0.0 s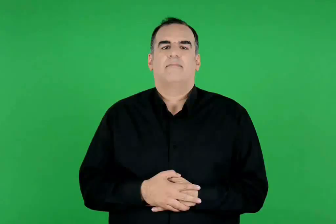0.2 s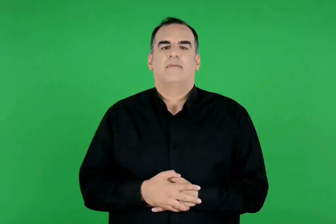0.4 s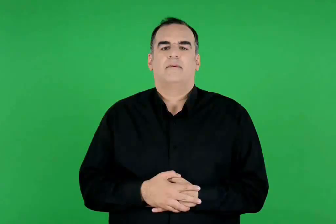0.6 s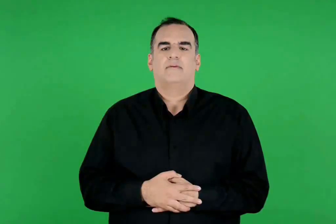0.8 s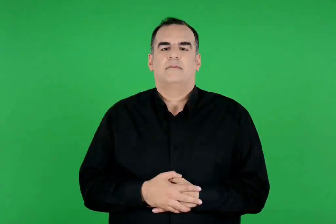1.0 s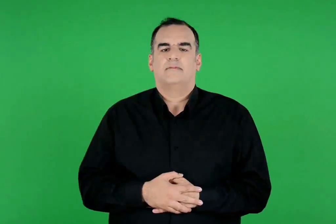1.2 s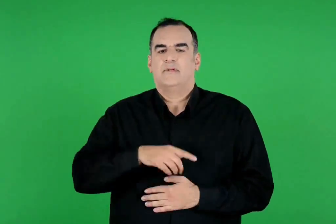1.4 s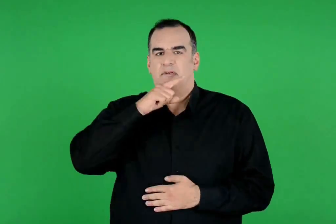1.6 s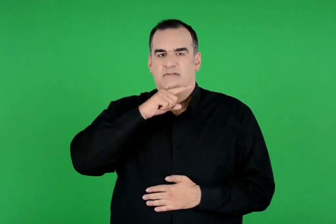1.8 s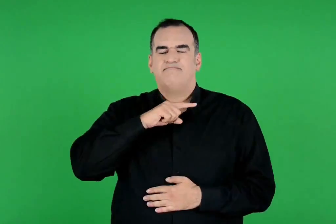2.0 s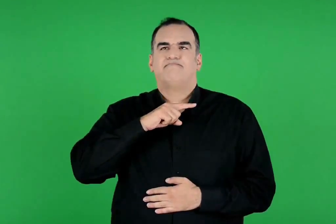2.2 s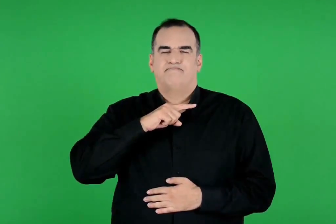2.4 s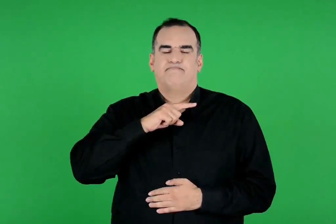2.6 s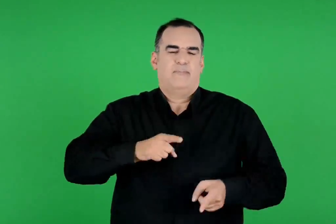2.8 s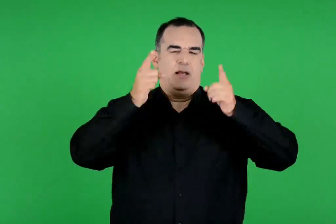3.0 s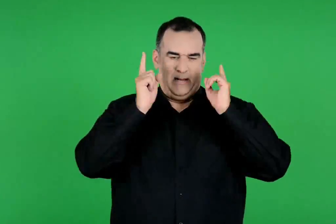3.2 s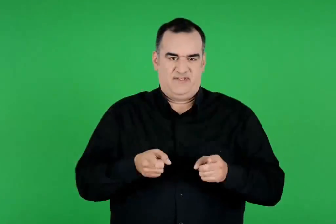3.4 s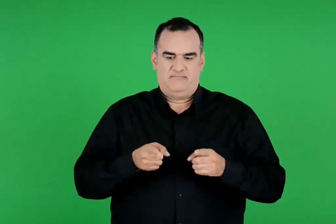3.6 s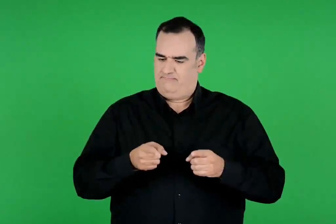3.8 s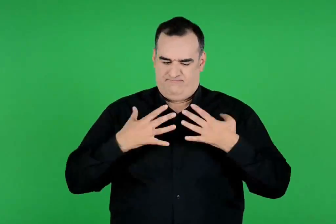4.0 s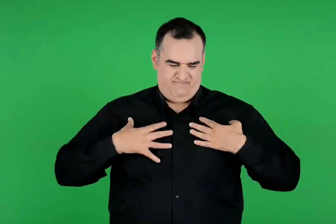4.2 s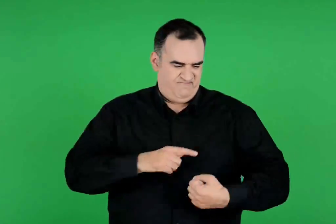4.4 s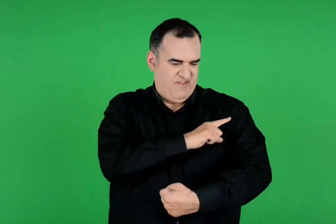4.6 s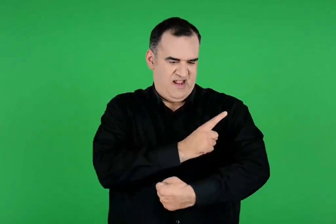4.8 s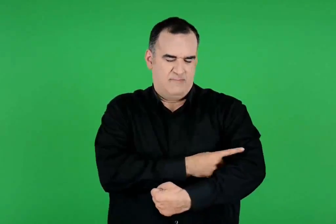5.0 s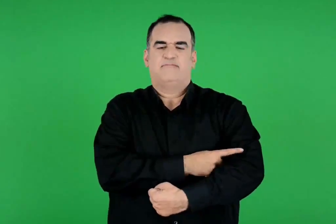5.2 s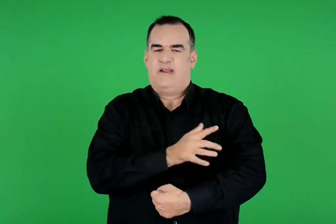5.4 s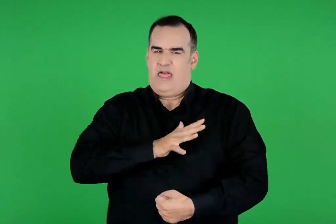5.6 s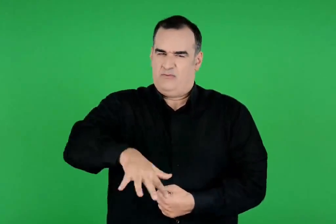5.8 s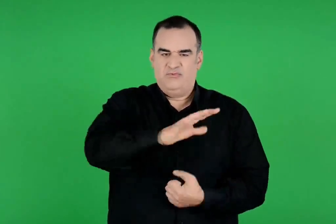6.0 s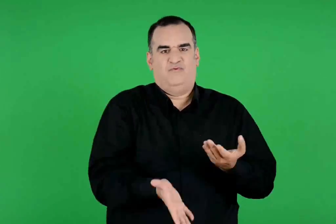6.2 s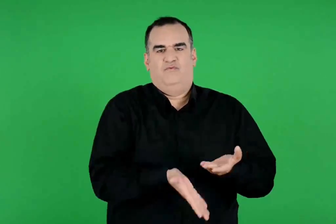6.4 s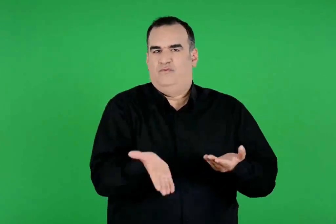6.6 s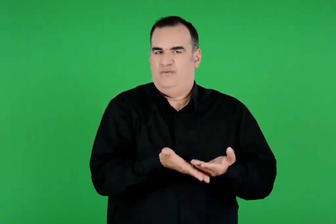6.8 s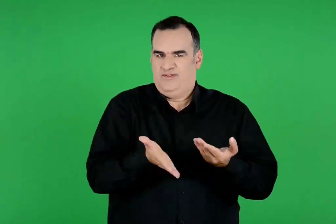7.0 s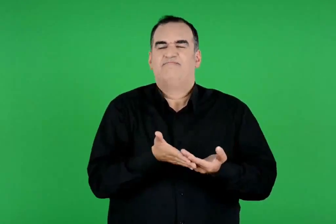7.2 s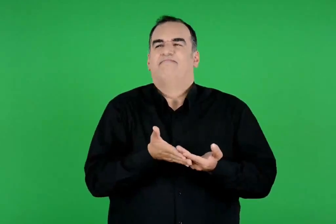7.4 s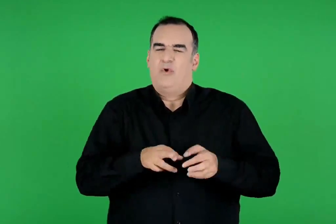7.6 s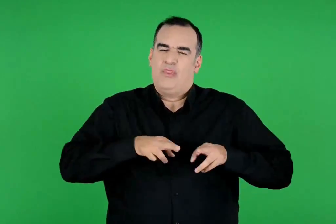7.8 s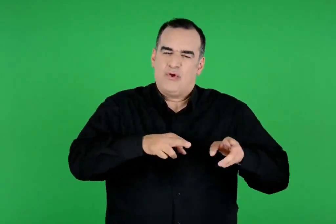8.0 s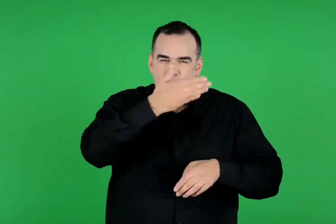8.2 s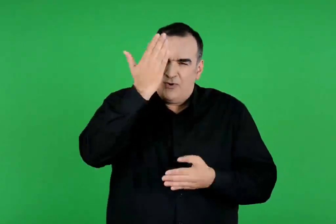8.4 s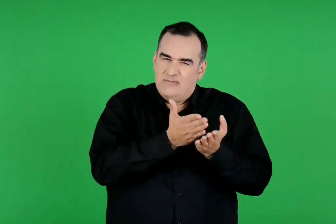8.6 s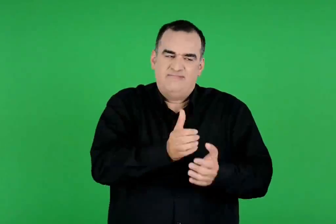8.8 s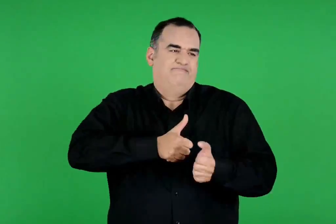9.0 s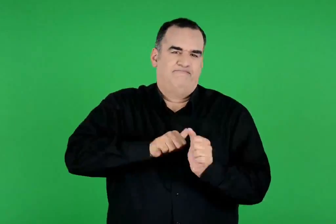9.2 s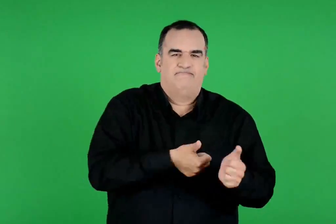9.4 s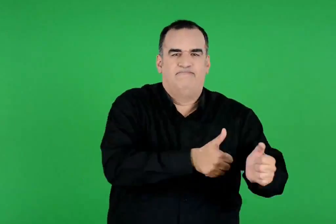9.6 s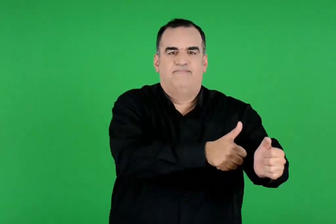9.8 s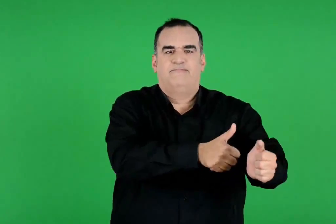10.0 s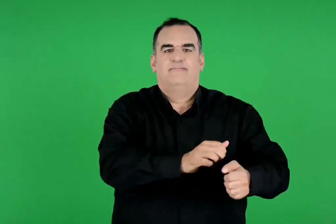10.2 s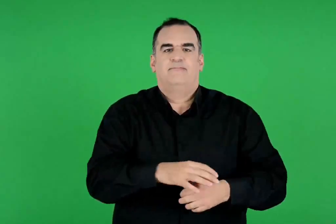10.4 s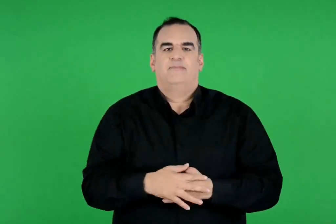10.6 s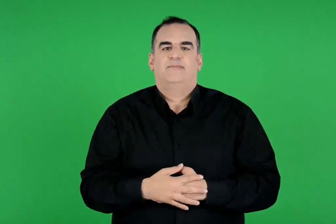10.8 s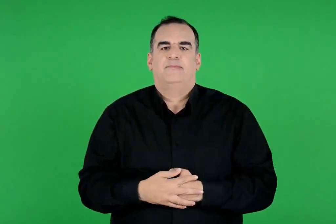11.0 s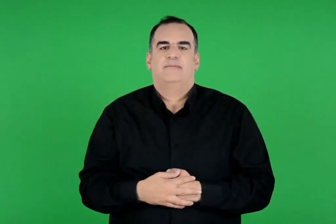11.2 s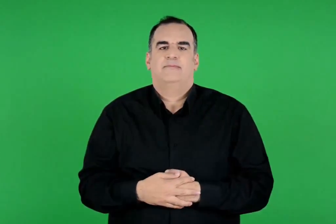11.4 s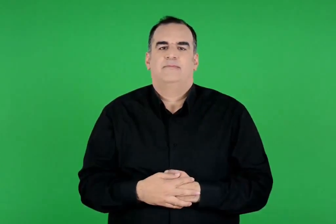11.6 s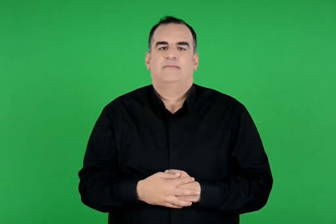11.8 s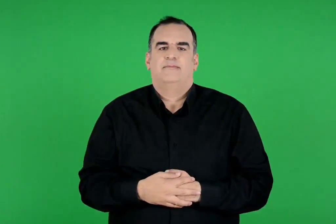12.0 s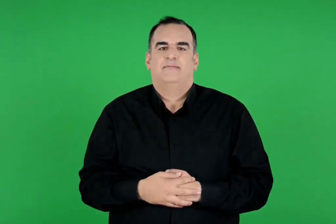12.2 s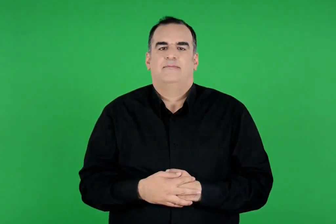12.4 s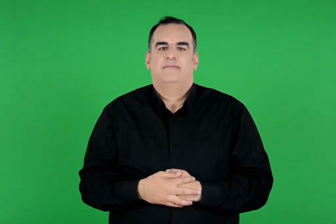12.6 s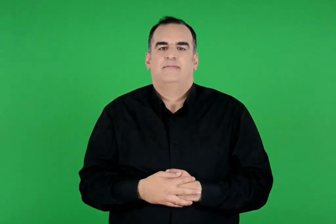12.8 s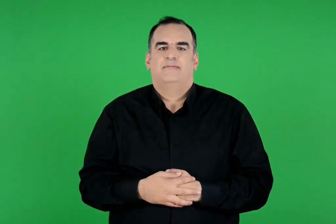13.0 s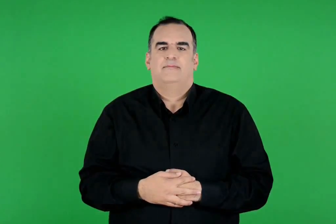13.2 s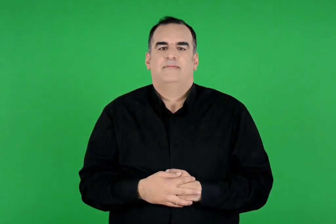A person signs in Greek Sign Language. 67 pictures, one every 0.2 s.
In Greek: ο ηρακλής αποφάσισε να χρησιμοποιήσει τη δύναμή του , για να βοηθήσει τους ανθρώπους. για αυτό διάλεξε τον δρόμο της αρετής
